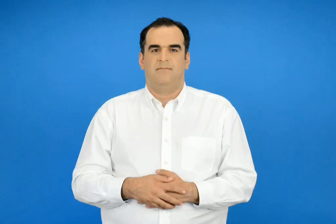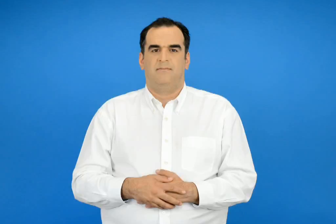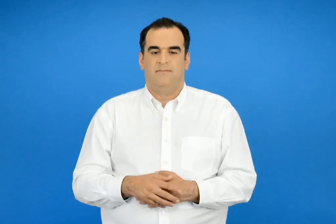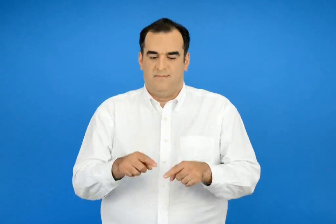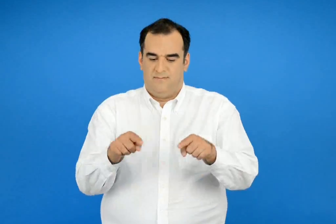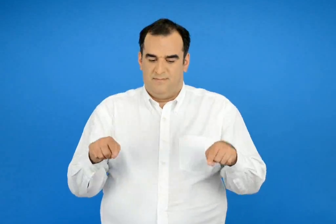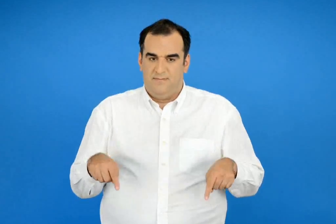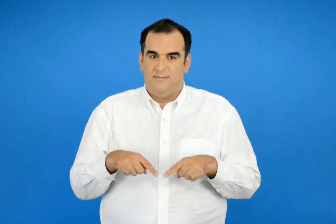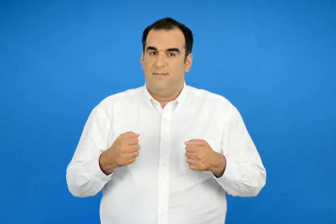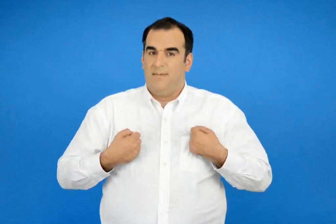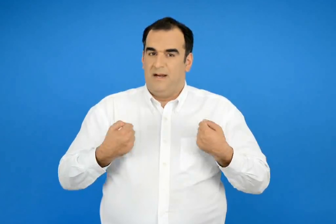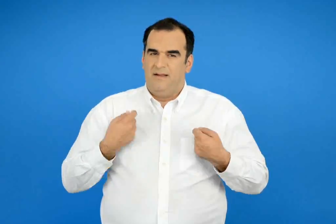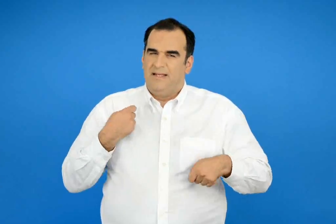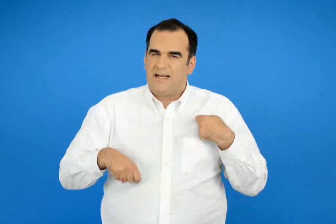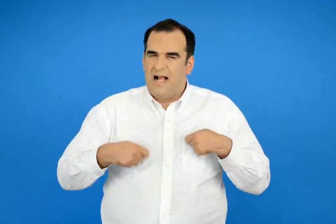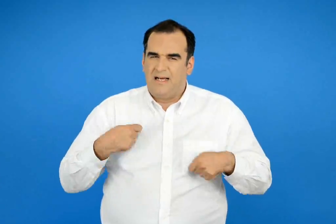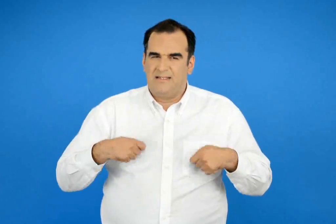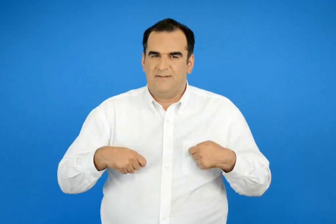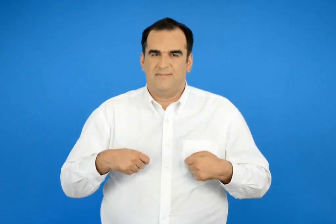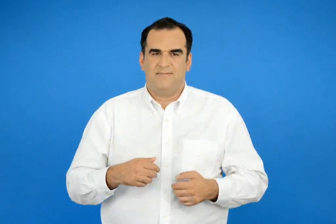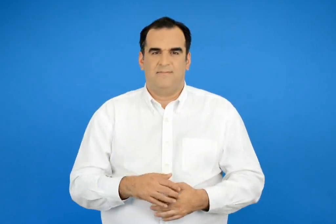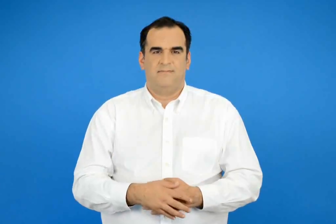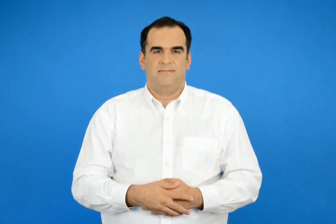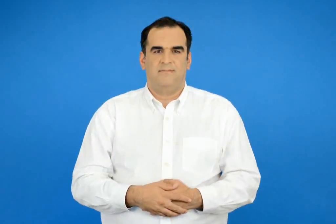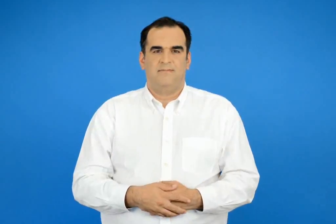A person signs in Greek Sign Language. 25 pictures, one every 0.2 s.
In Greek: γκρινιάρης
